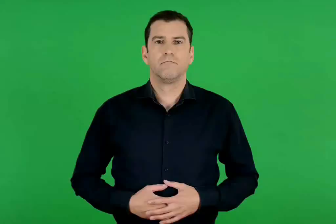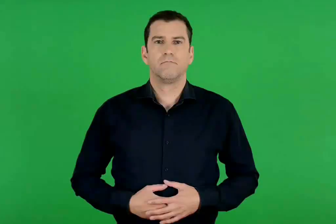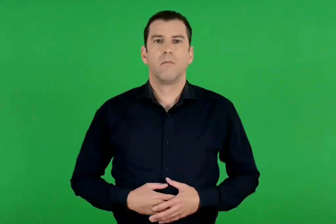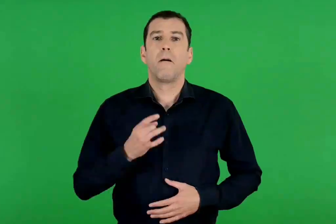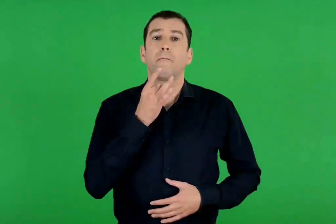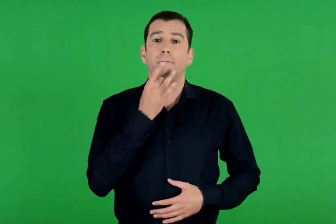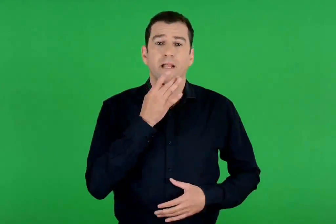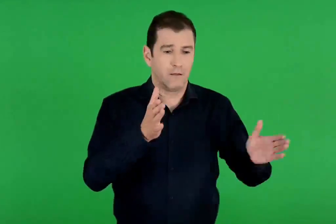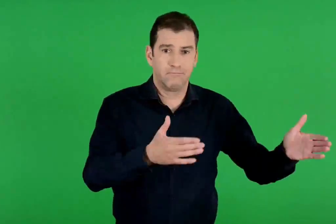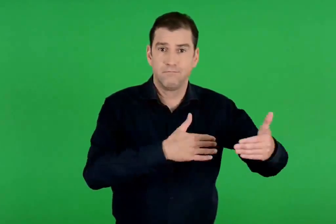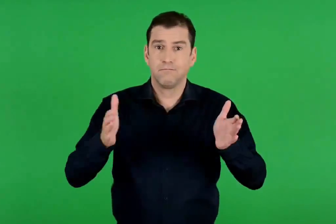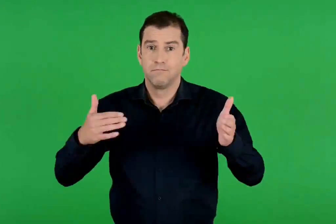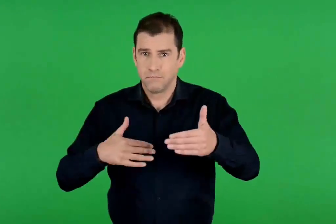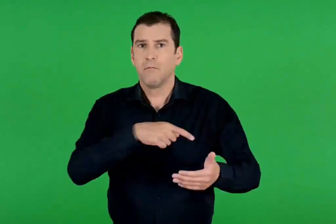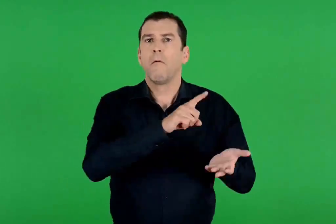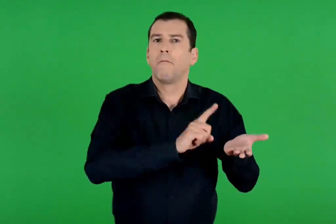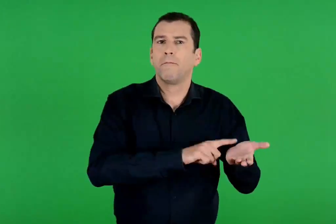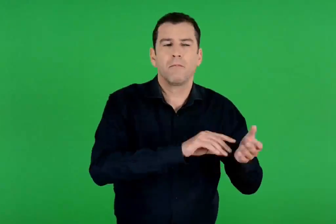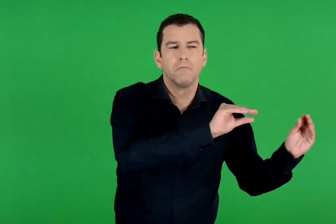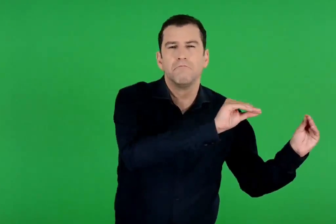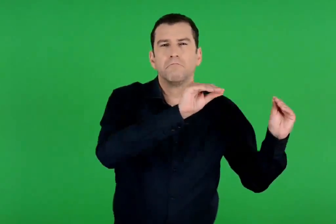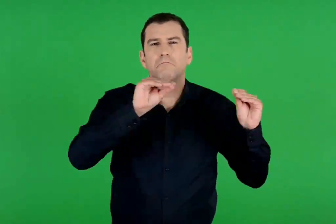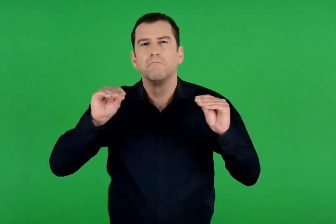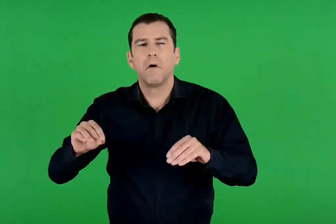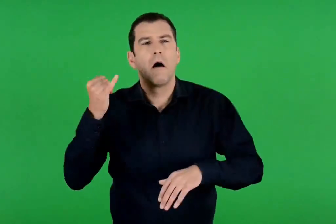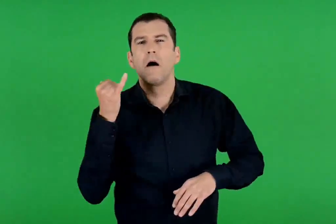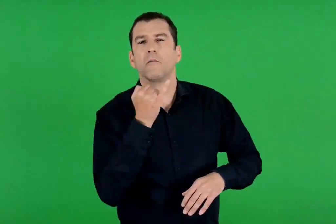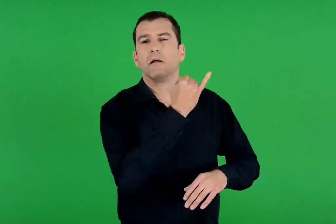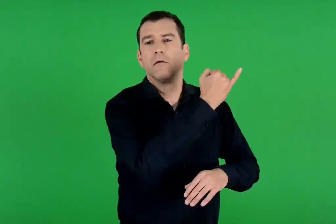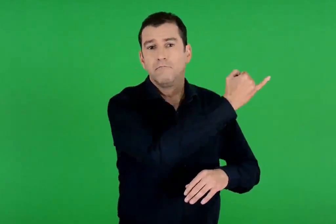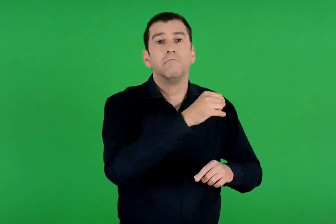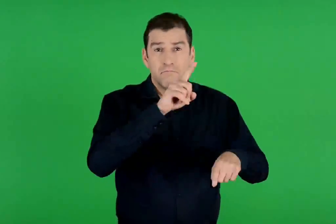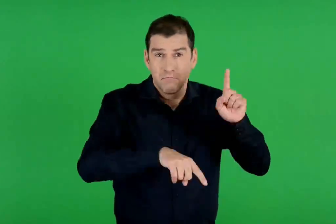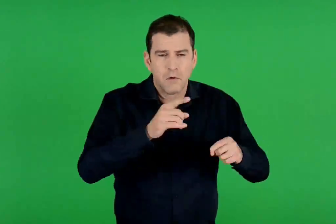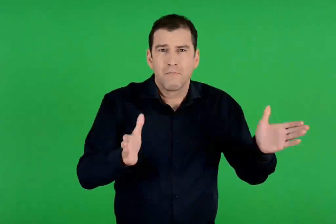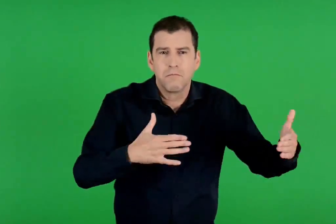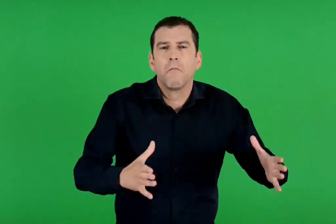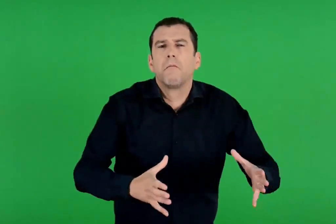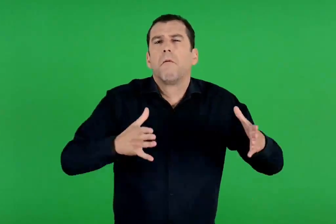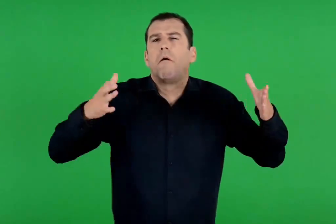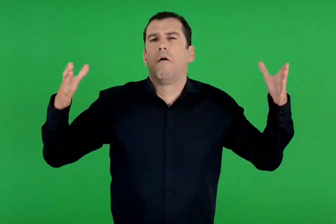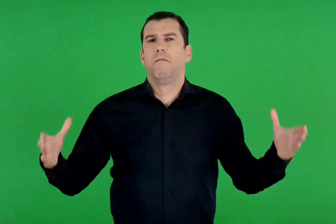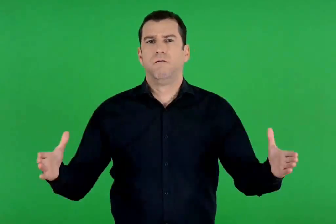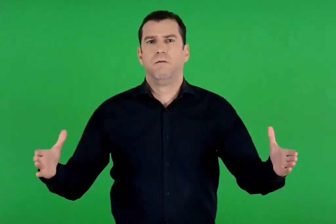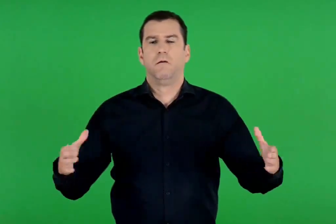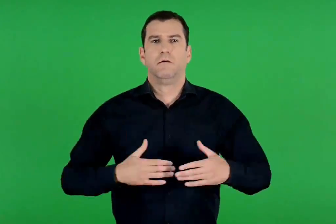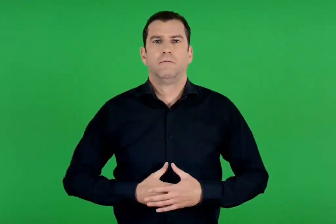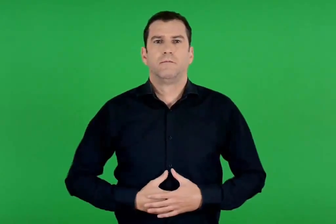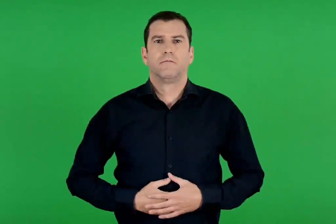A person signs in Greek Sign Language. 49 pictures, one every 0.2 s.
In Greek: οι πέτρες έπρεπε να μεταφερθούν από μακριά και μερικές ήτανε πάρα πολύ μεγάλες
